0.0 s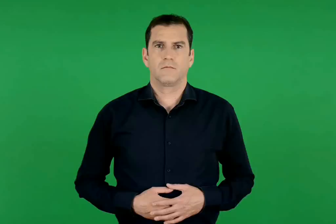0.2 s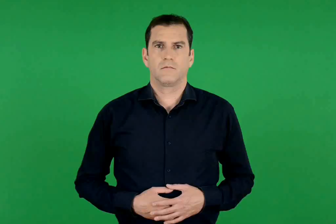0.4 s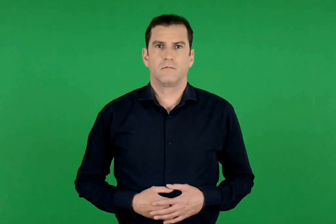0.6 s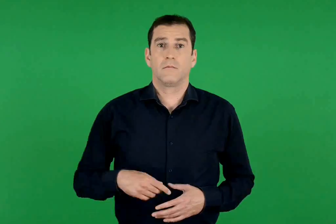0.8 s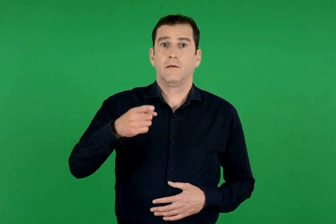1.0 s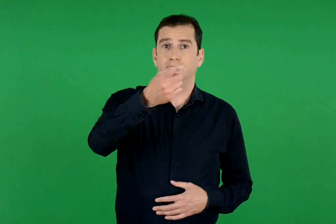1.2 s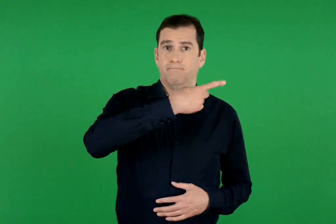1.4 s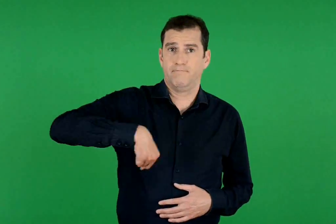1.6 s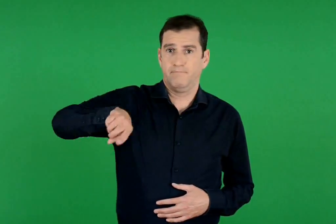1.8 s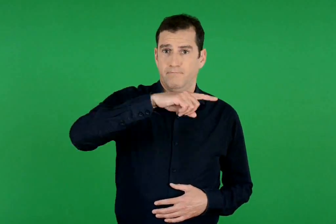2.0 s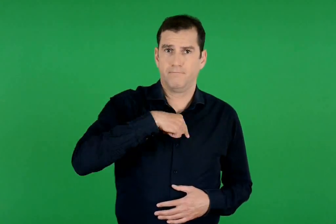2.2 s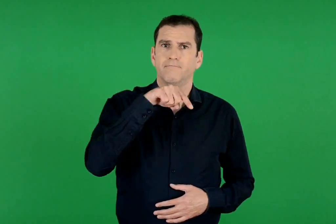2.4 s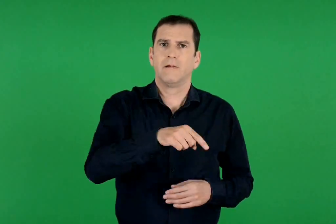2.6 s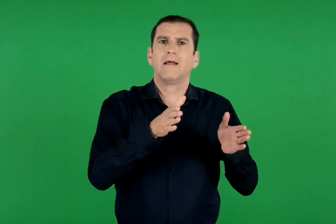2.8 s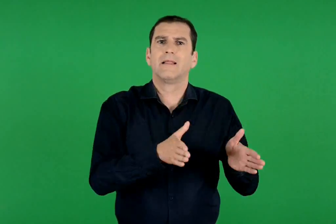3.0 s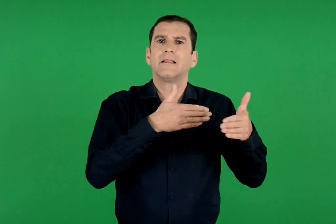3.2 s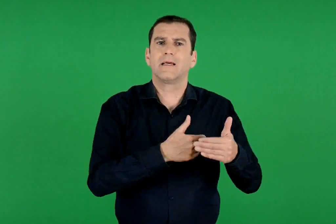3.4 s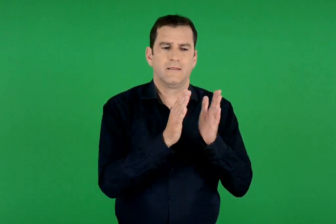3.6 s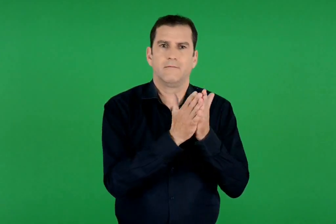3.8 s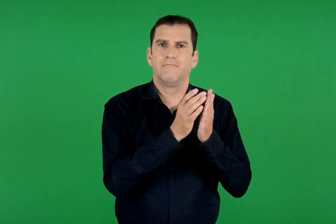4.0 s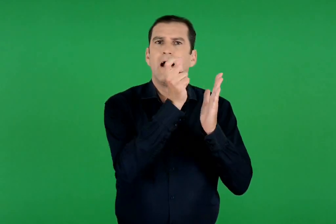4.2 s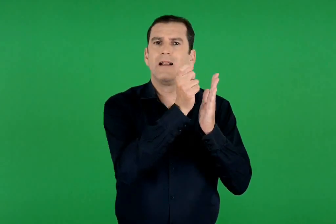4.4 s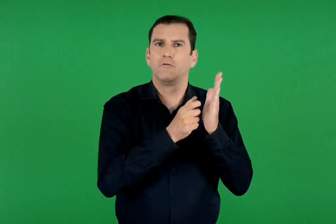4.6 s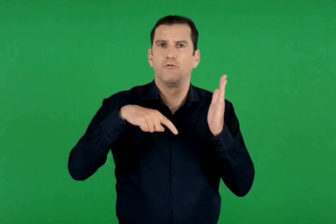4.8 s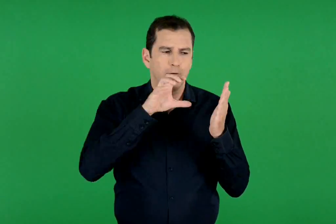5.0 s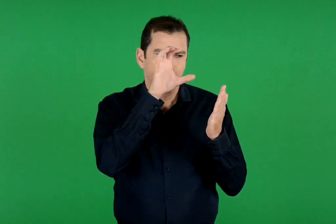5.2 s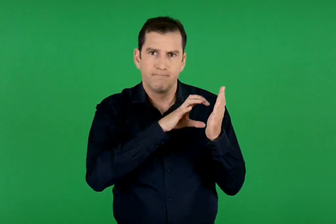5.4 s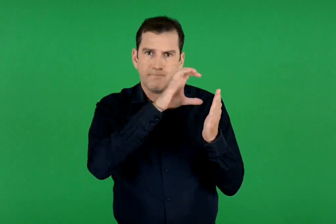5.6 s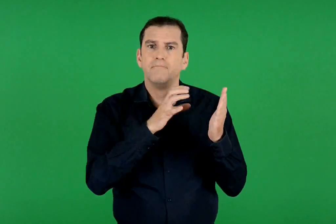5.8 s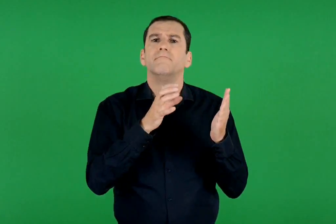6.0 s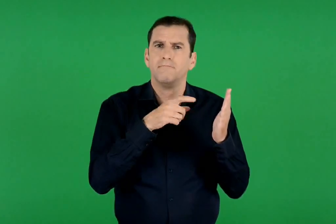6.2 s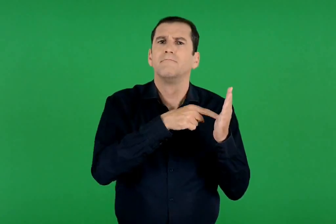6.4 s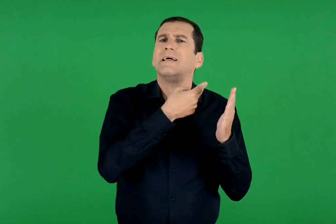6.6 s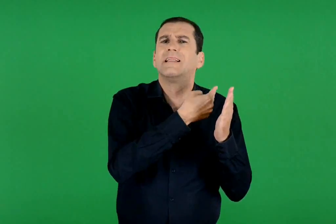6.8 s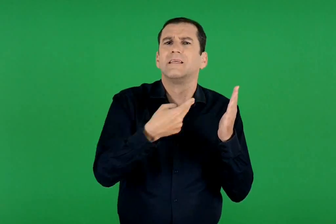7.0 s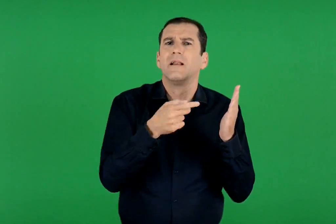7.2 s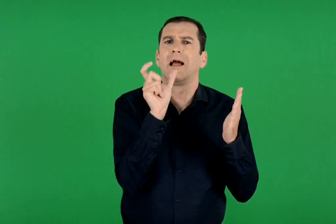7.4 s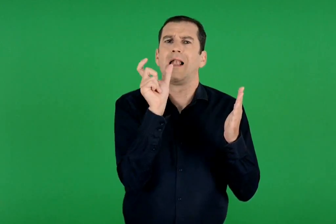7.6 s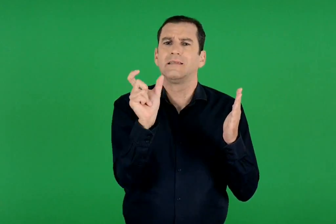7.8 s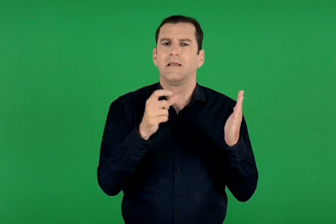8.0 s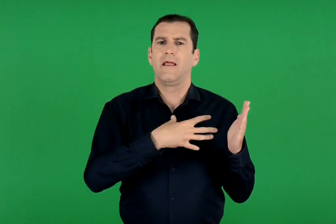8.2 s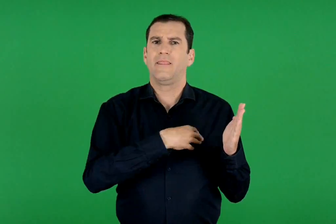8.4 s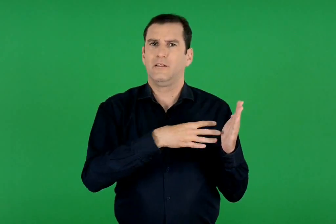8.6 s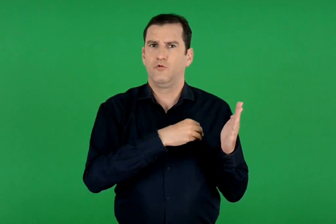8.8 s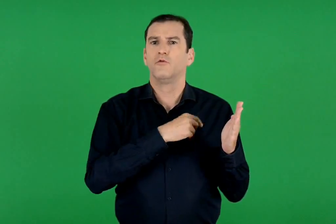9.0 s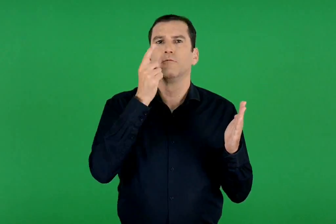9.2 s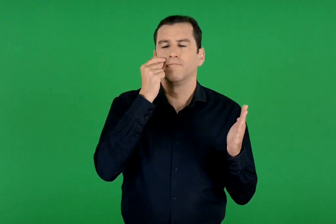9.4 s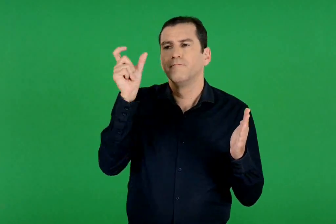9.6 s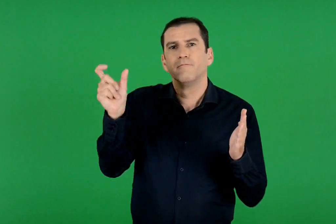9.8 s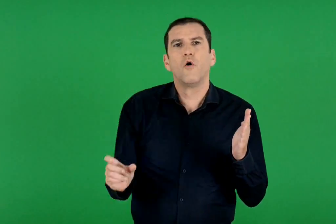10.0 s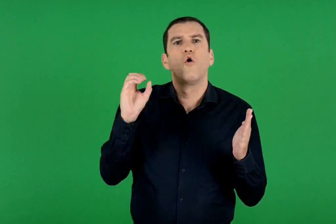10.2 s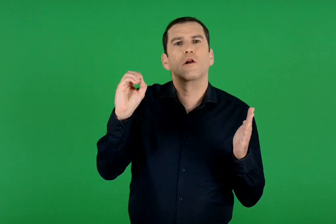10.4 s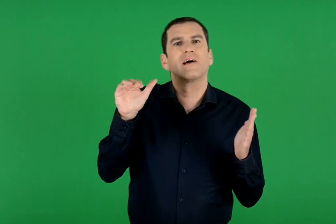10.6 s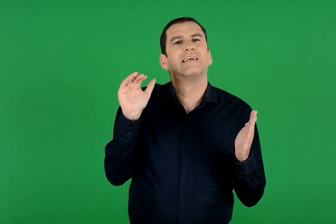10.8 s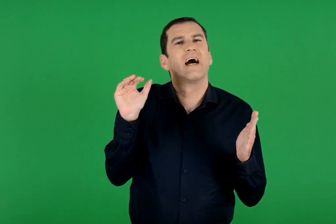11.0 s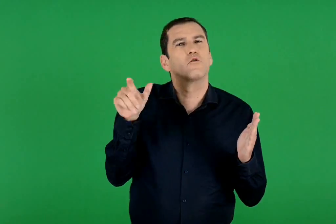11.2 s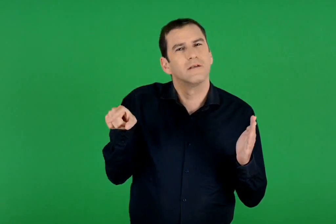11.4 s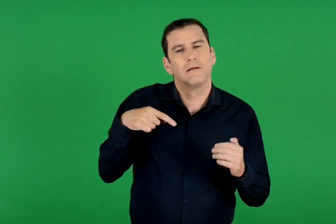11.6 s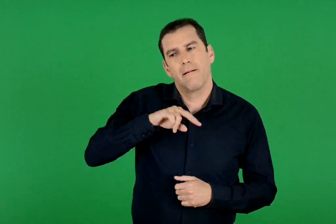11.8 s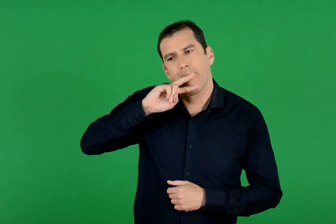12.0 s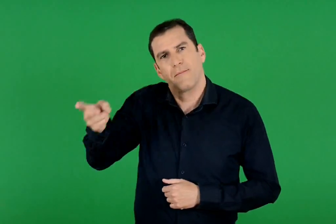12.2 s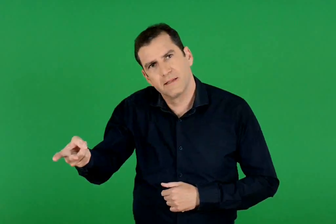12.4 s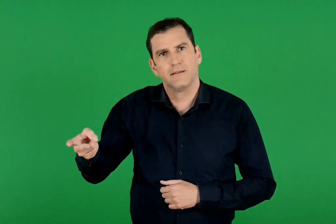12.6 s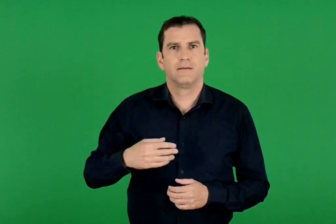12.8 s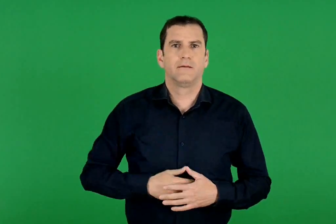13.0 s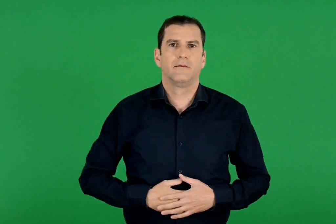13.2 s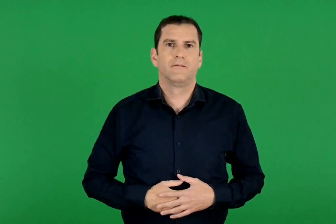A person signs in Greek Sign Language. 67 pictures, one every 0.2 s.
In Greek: αναζητούμε στο λεξικό της τάξης τι σημαίνει η λέξη θηλαστικό και απαντάμε στην ερώτηση του ορφέα
